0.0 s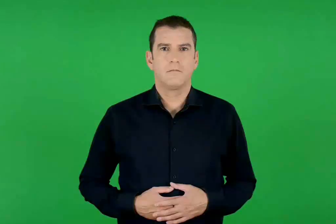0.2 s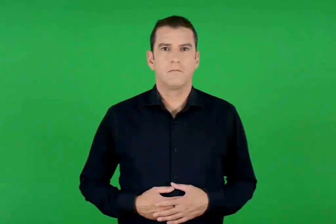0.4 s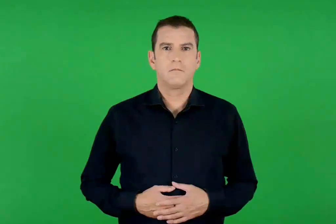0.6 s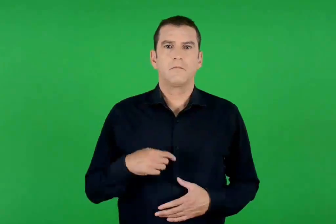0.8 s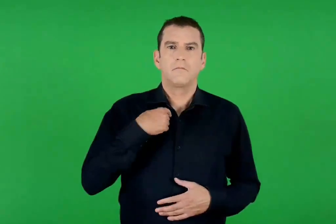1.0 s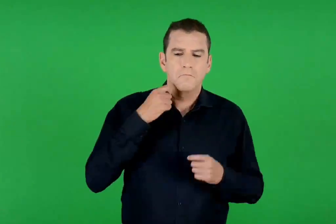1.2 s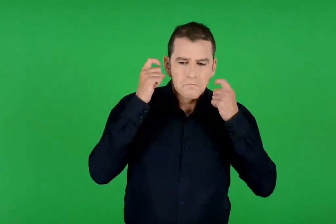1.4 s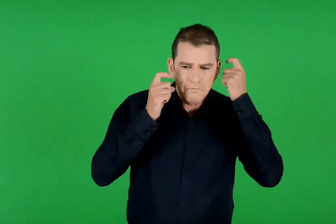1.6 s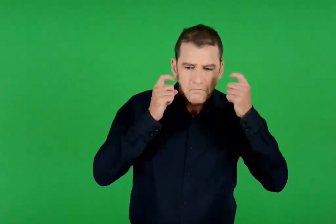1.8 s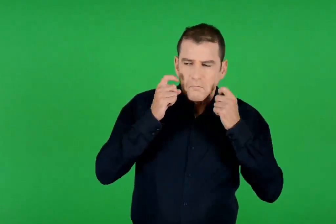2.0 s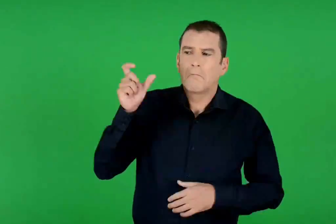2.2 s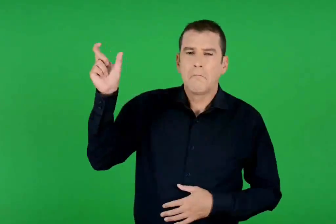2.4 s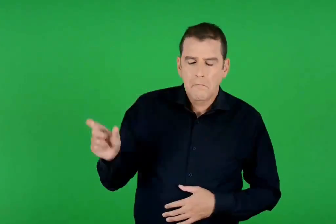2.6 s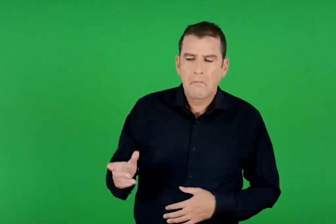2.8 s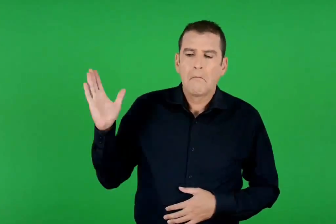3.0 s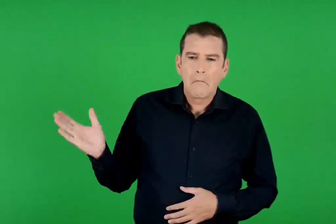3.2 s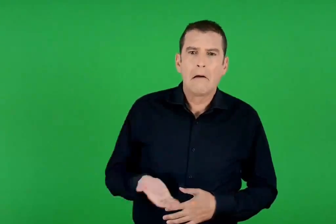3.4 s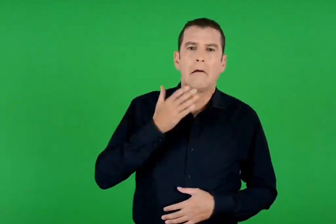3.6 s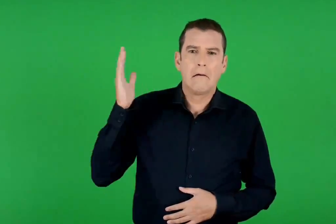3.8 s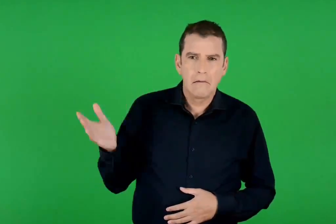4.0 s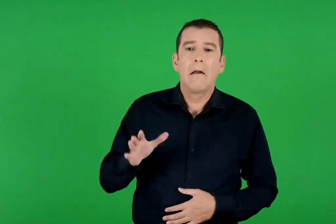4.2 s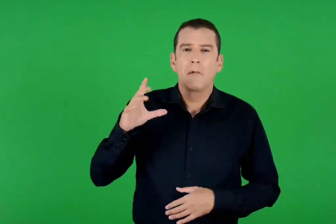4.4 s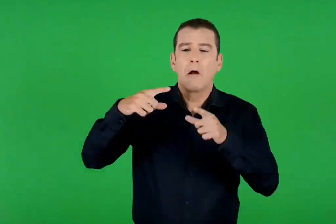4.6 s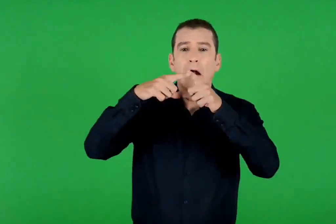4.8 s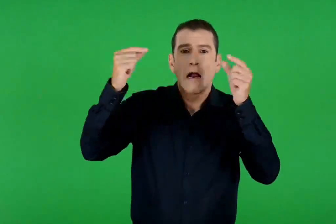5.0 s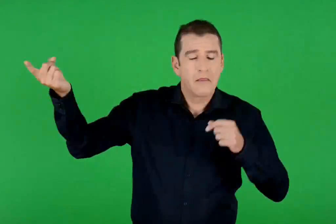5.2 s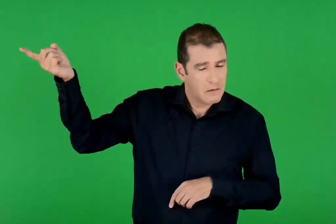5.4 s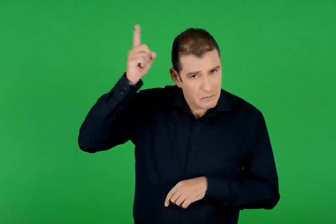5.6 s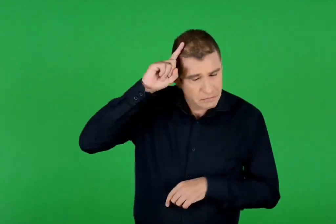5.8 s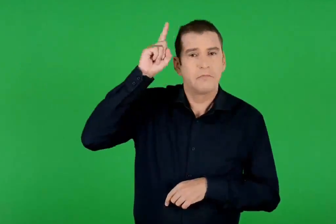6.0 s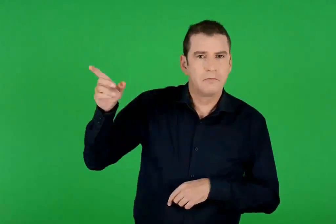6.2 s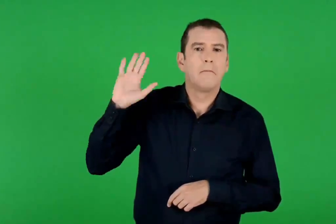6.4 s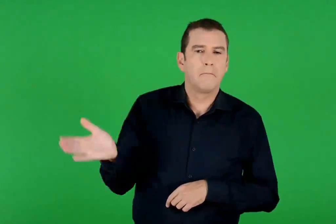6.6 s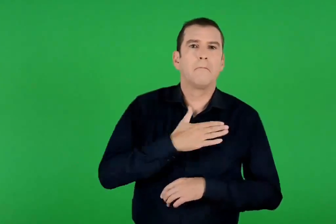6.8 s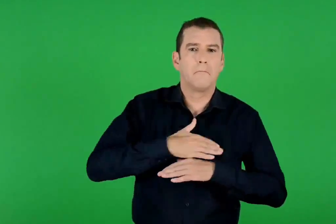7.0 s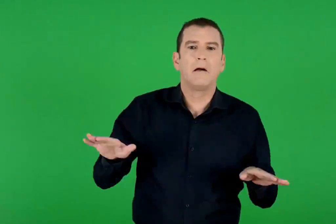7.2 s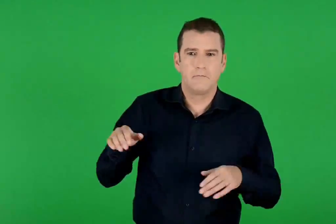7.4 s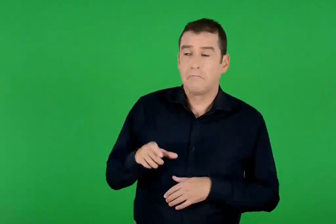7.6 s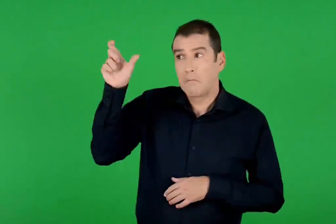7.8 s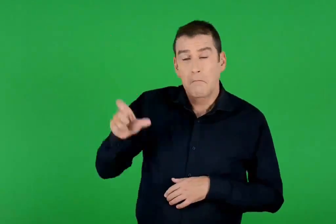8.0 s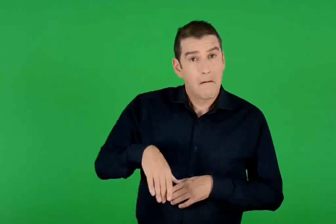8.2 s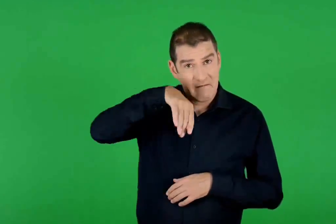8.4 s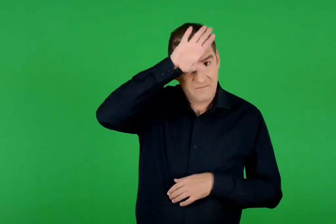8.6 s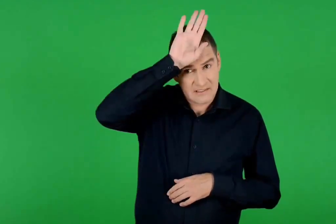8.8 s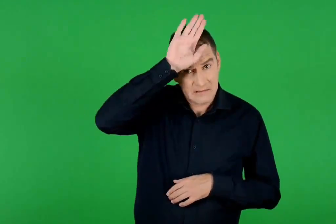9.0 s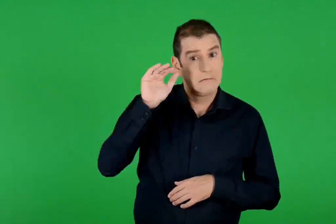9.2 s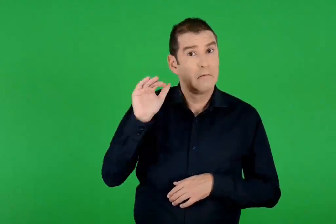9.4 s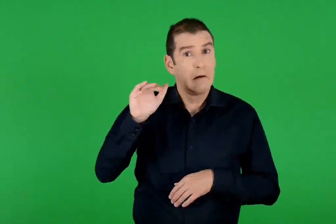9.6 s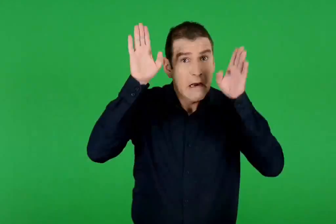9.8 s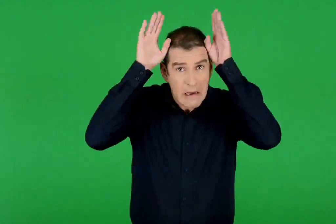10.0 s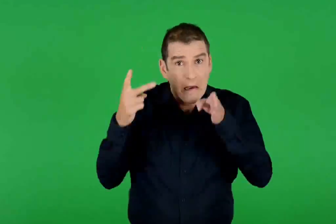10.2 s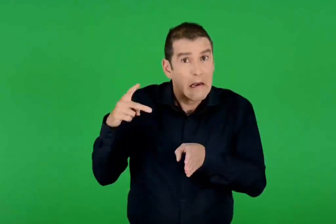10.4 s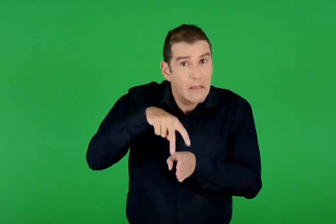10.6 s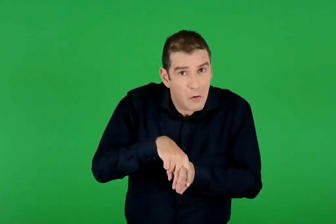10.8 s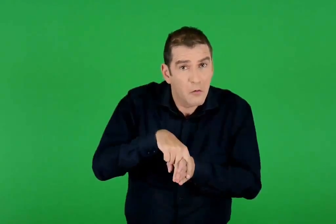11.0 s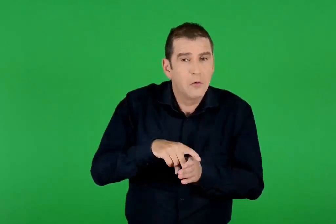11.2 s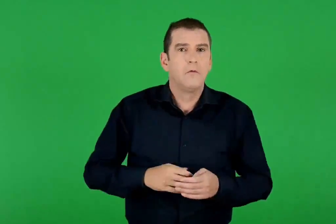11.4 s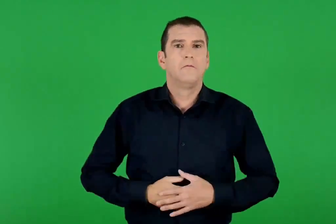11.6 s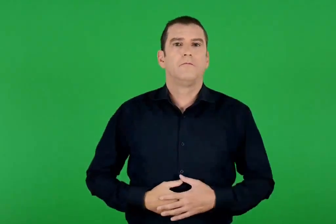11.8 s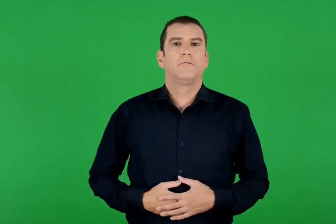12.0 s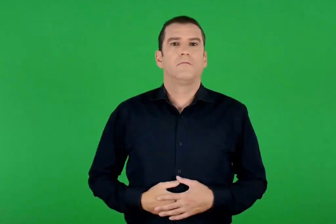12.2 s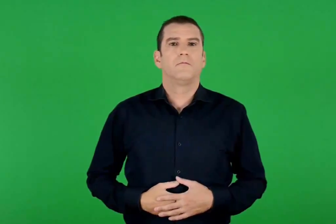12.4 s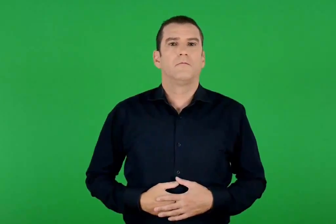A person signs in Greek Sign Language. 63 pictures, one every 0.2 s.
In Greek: πάει και αυτός , σκέφτηκα , μάλλον έφαγε κανένα κλαδί στο κεφάλι βασιλιάς και να ζητάει γάιδαρο
